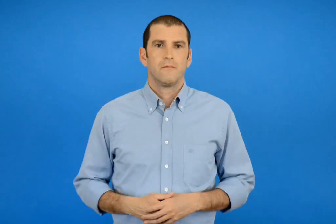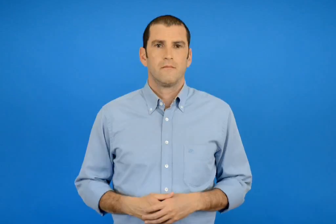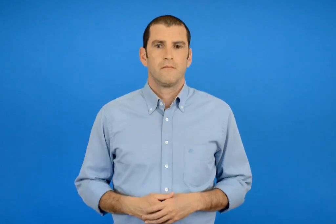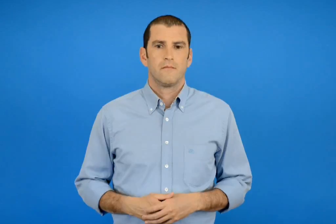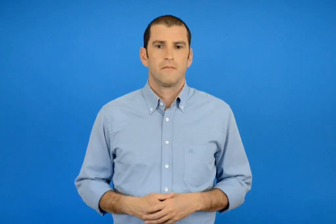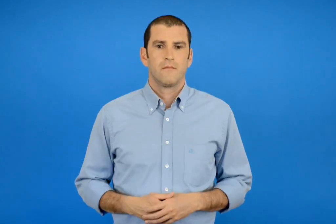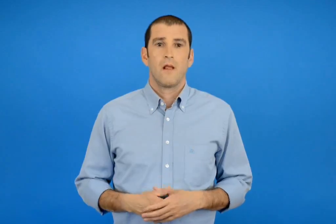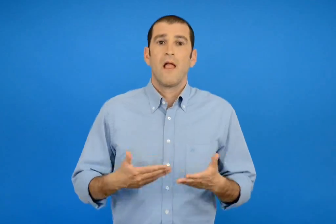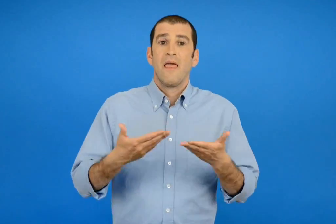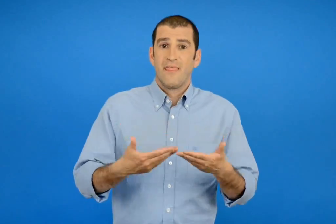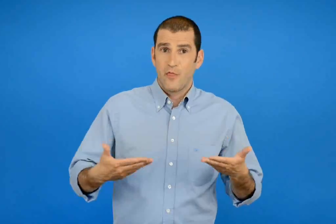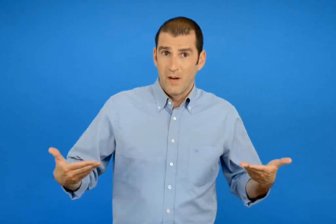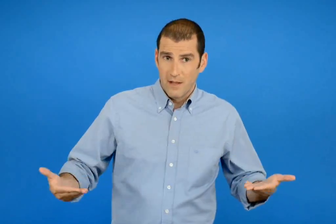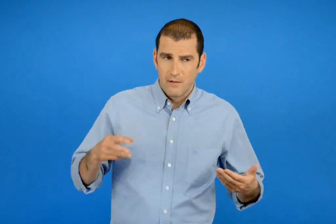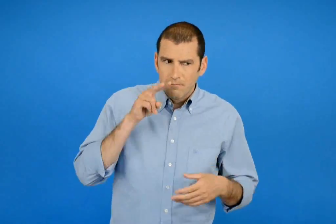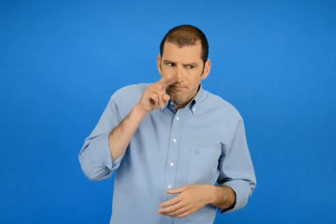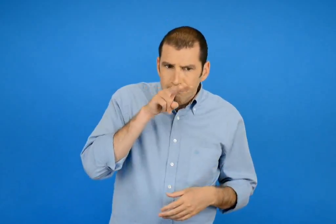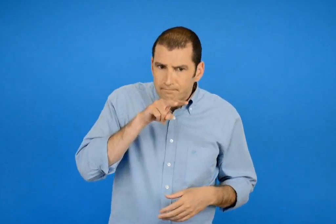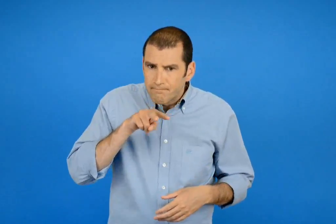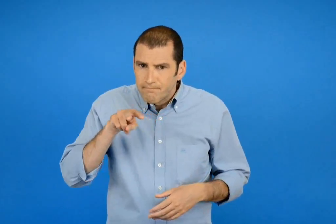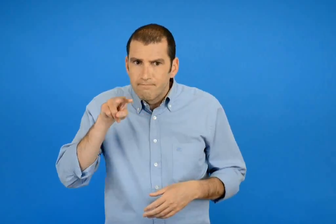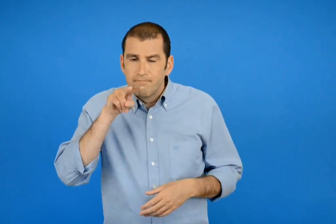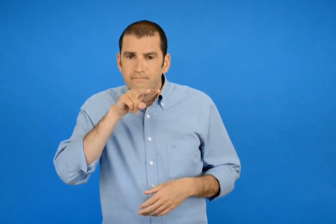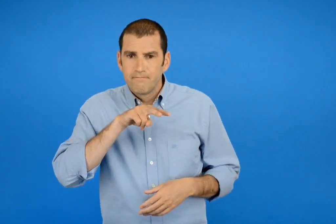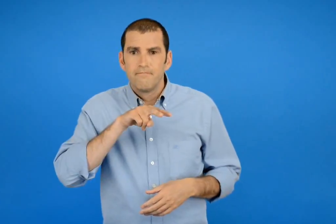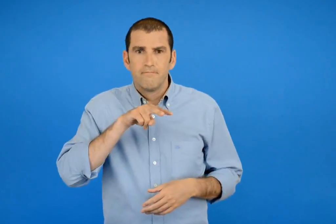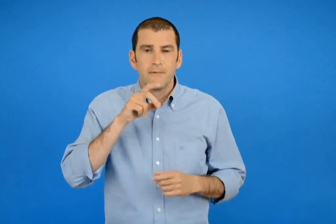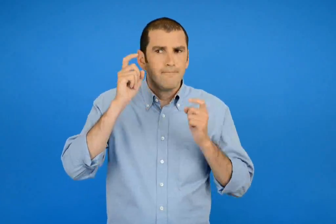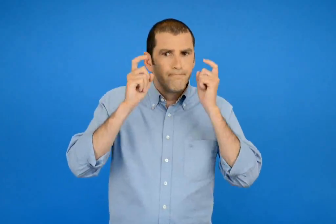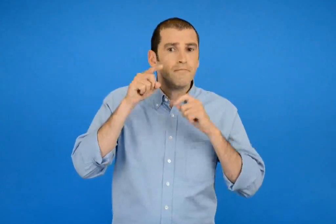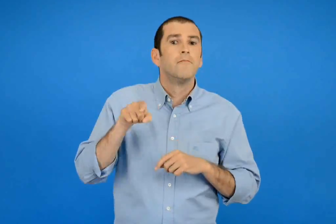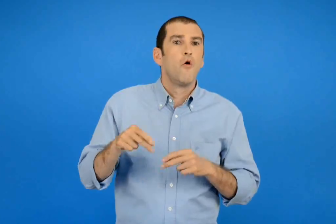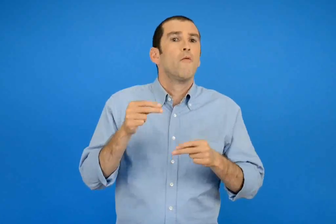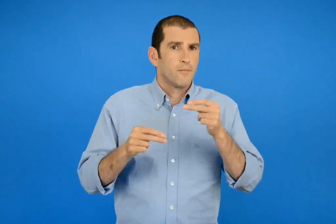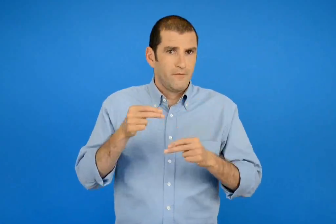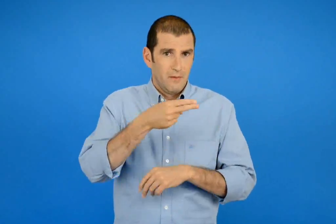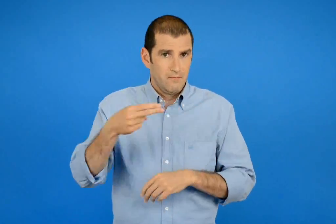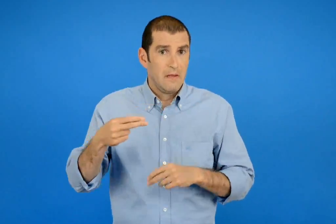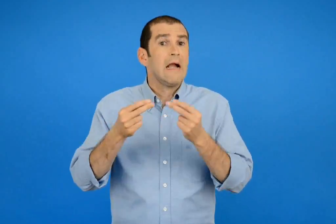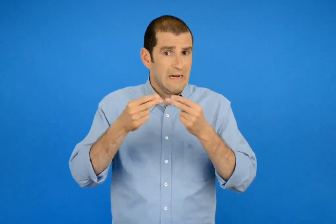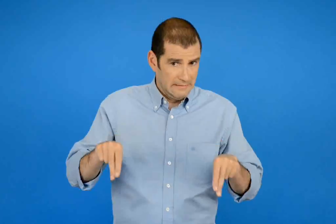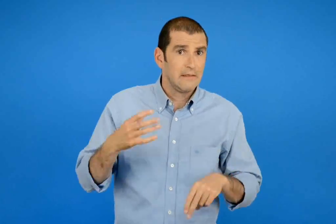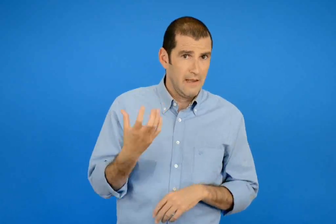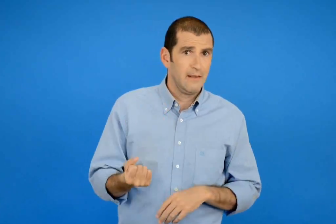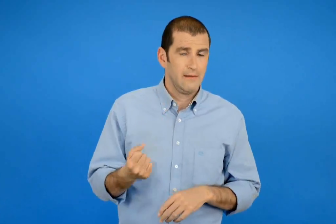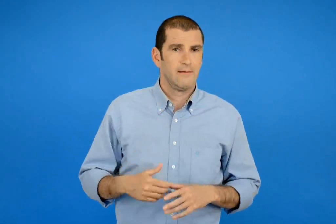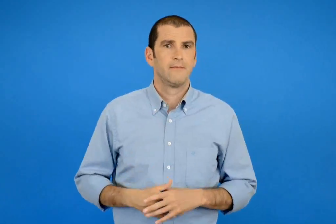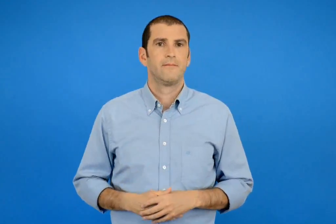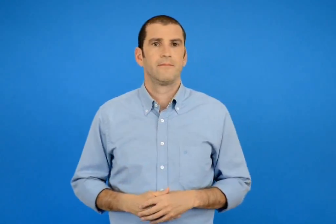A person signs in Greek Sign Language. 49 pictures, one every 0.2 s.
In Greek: διαβάζουμε προσεχτικά τα δεδομένα και κρίνουμε αν το πρόβλημα έχει λύση
